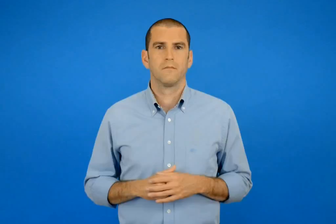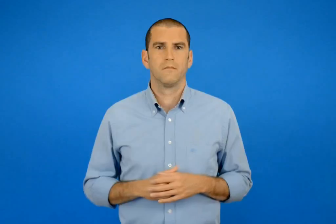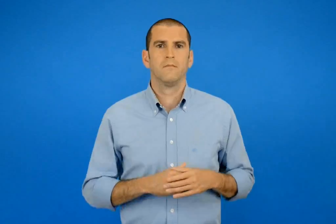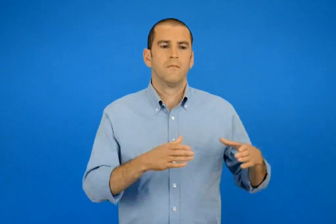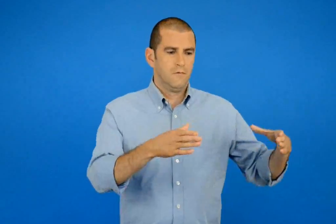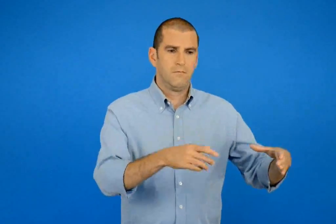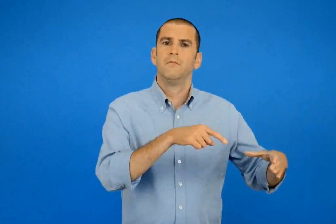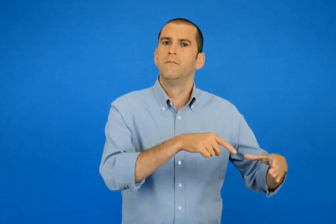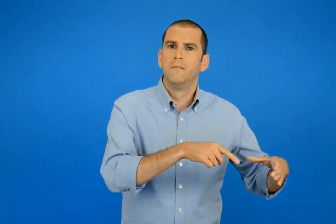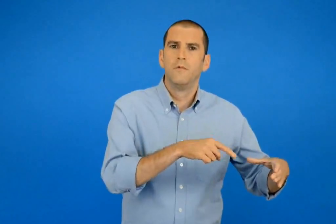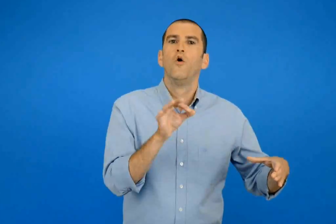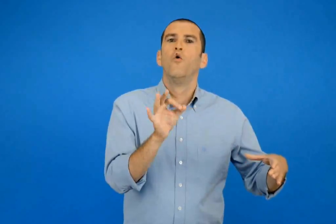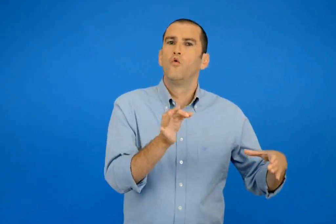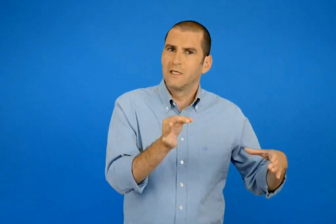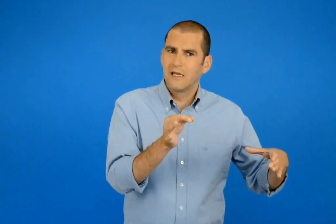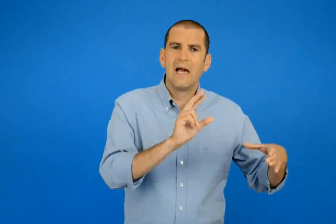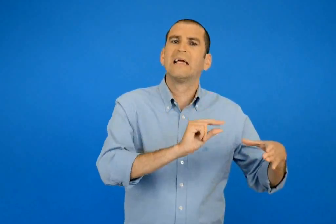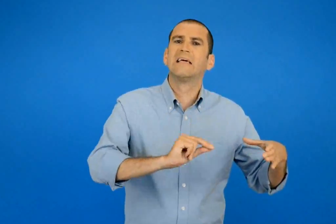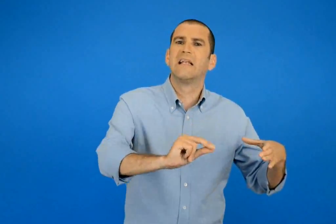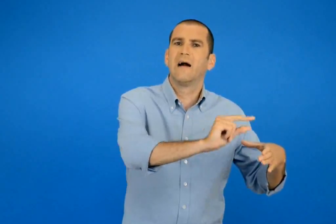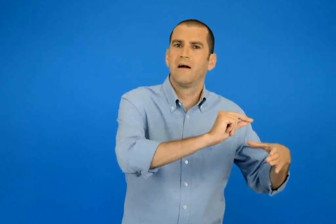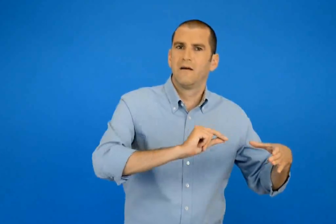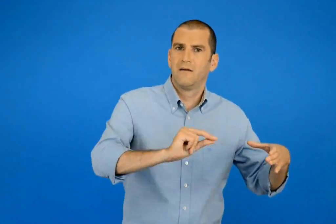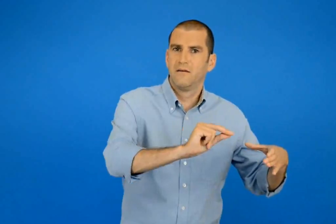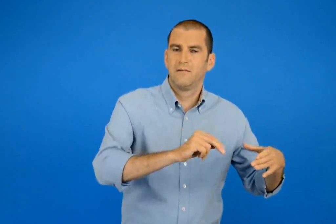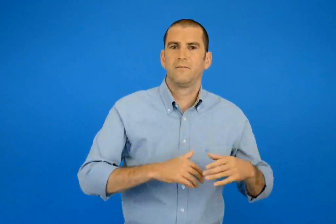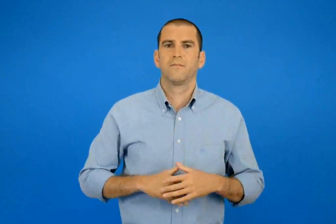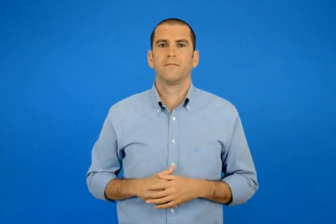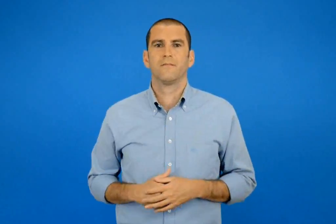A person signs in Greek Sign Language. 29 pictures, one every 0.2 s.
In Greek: τα λεμέ κοινά ουσιαστικά
